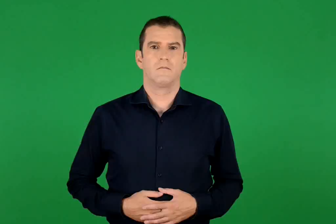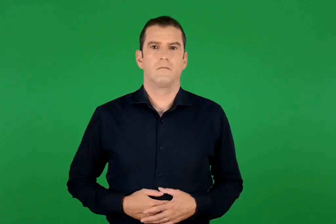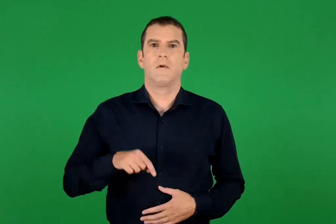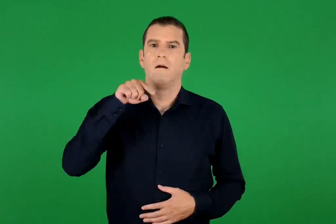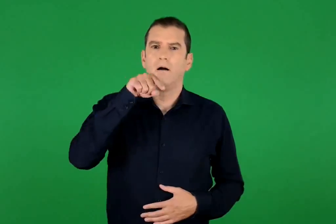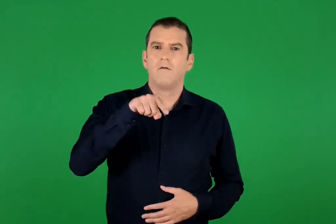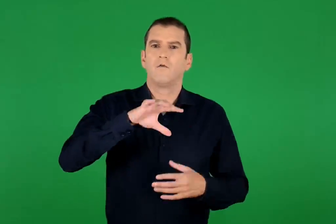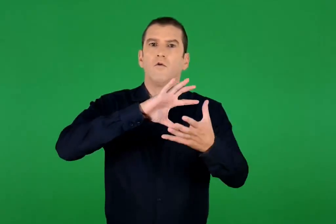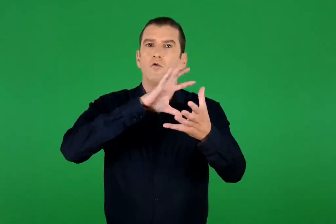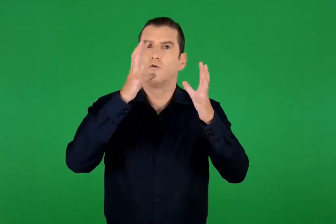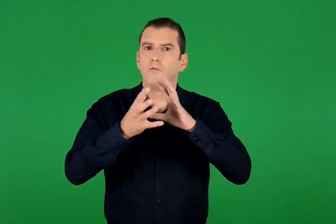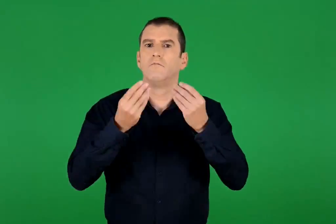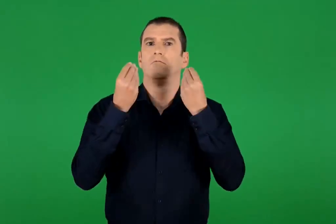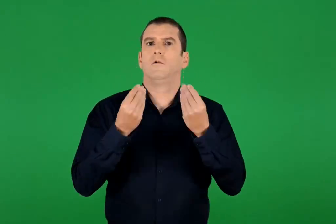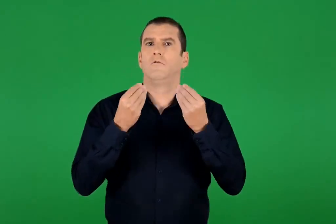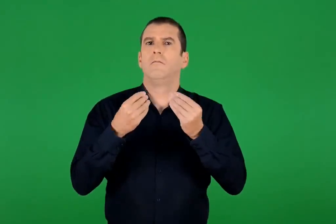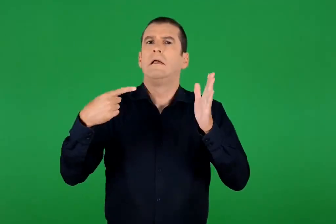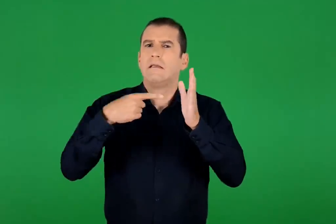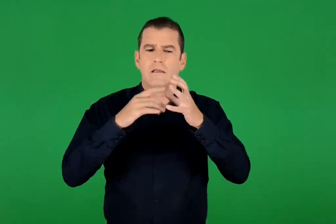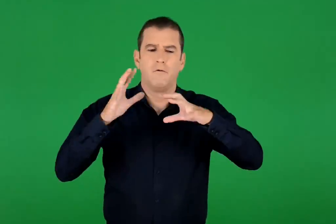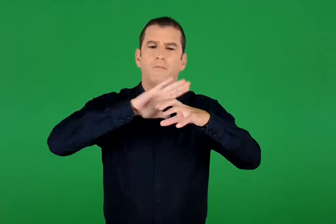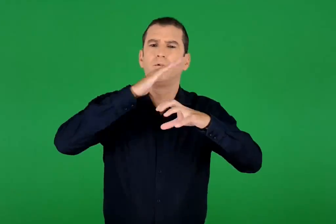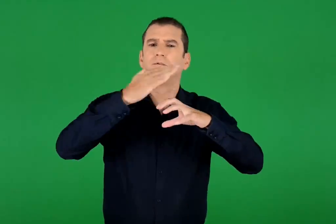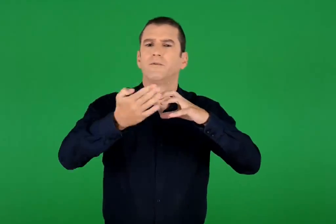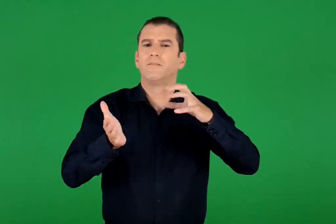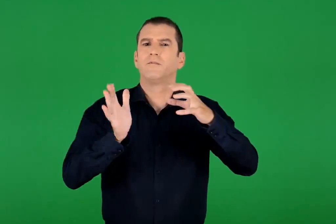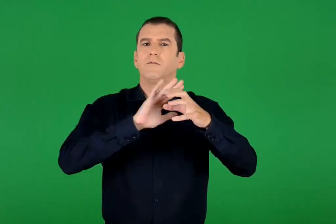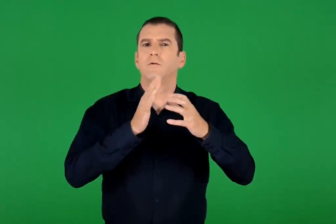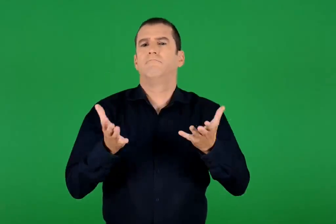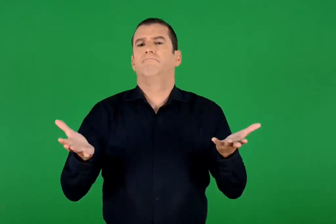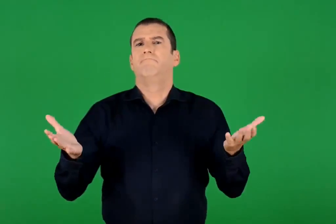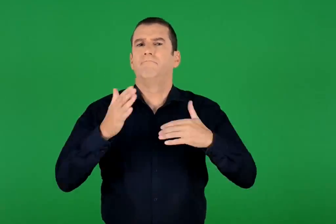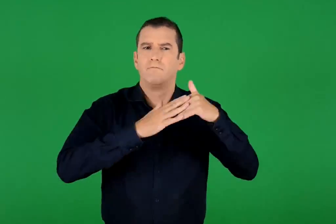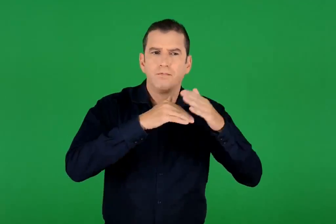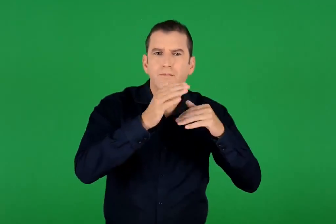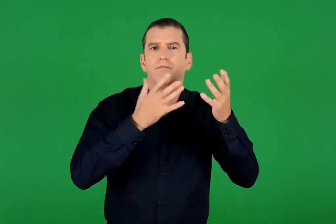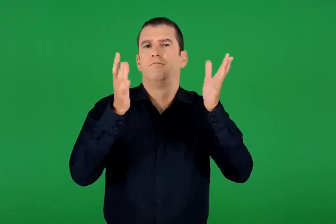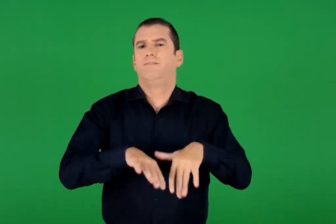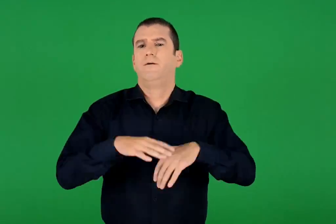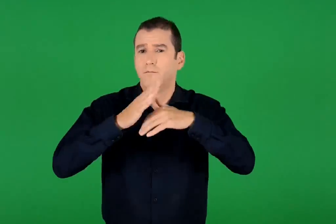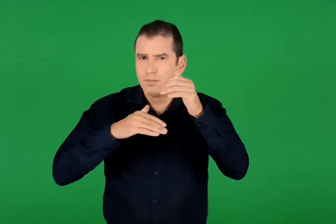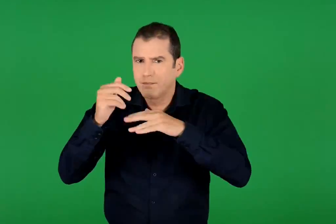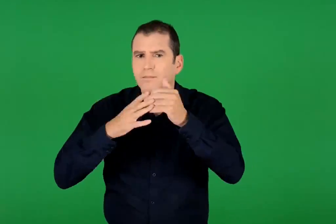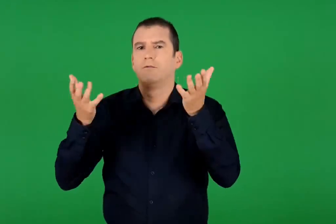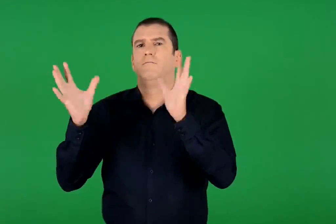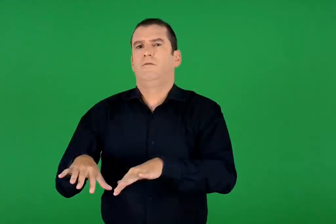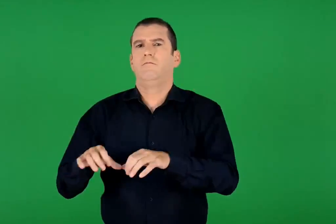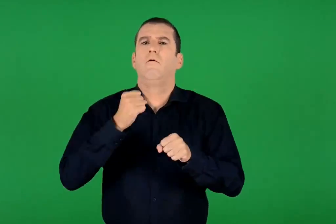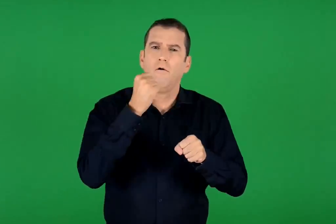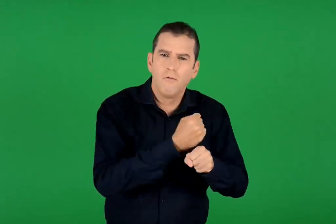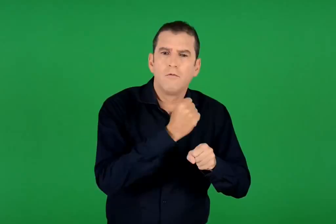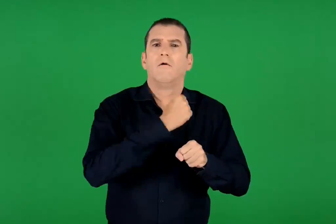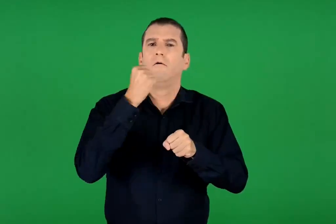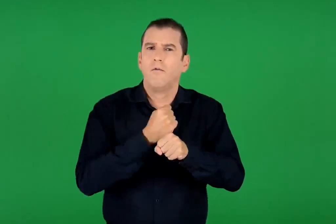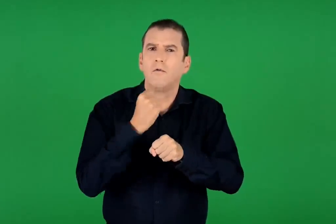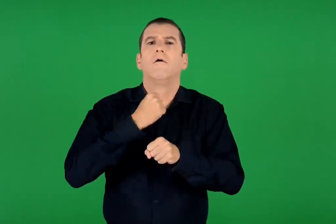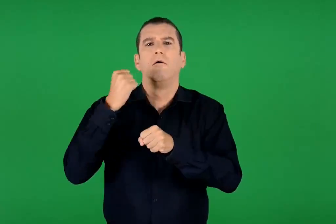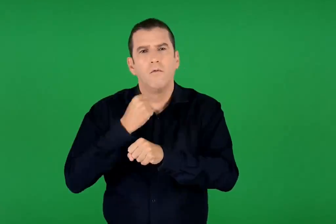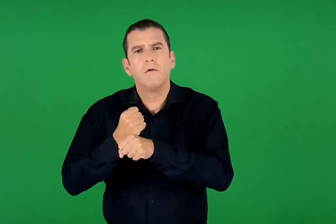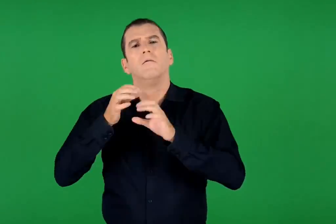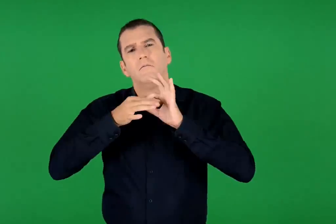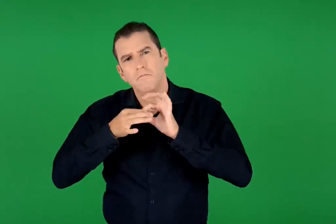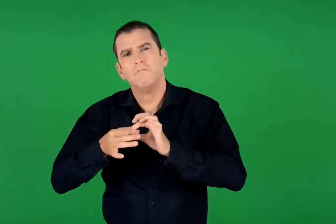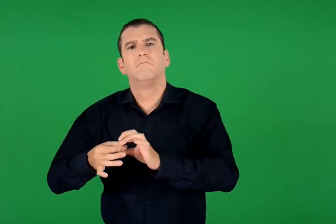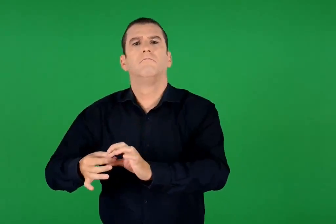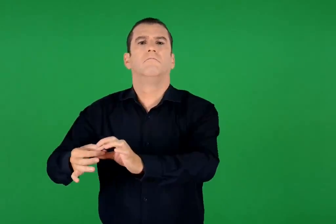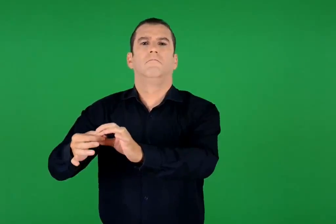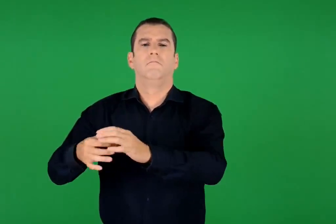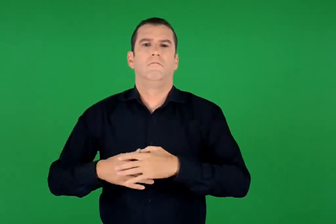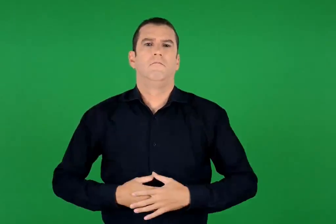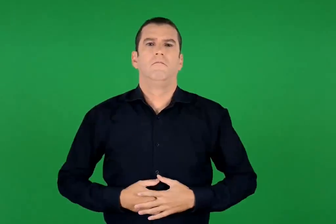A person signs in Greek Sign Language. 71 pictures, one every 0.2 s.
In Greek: αυτόν τον κόσμο τον καλό τον χιλιομπαλωμένο βρε ράβε ξήλωνε , ράβε ξήλωνε δουλειά , δουλειά , δουλειά να μη σου λείπει
